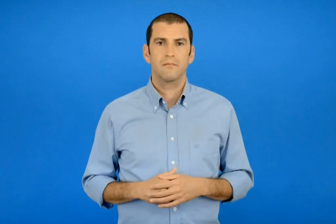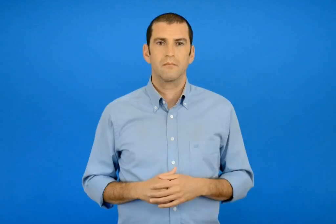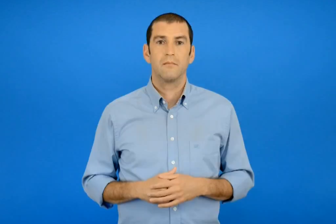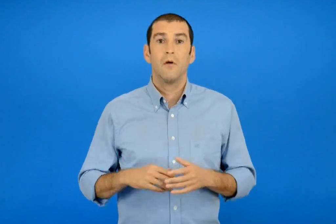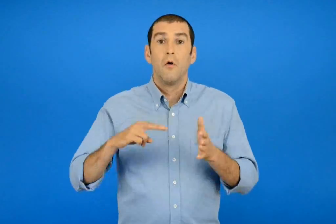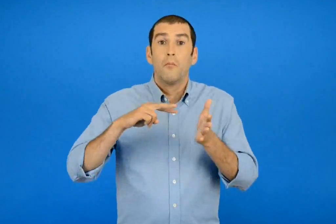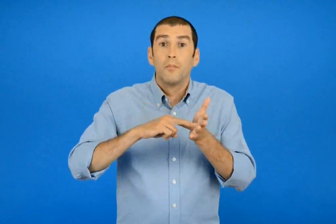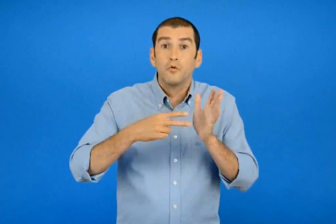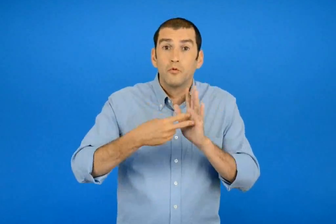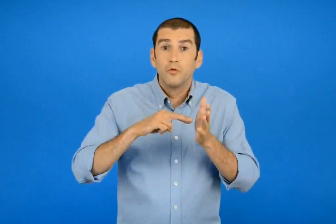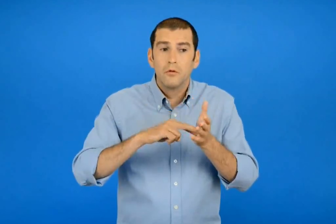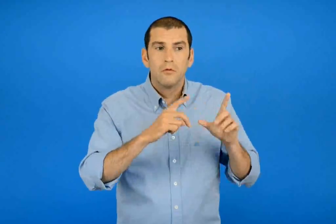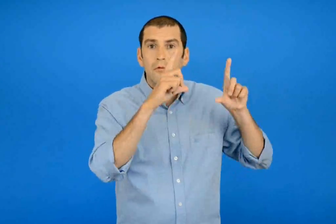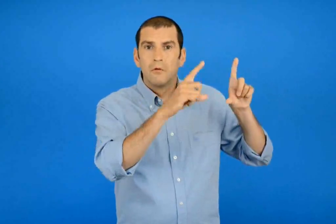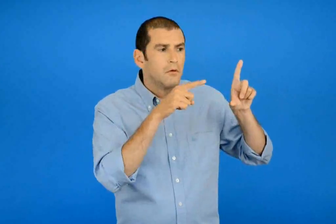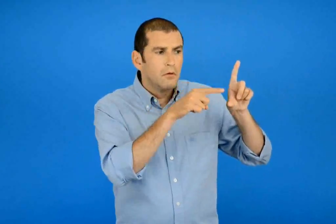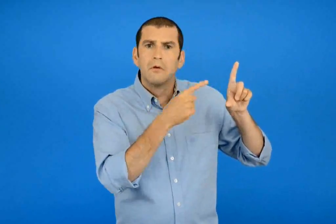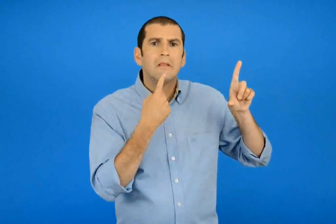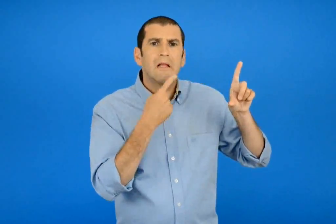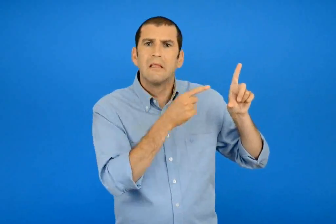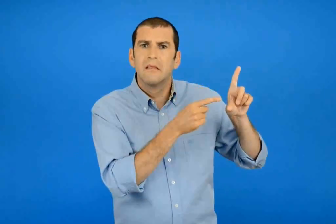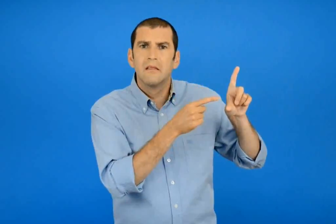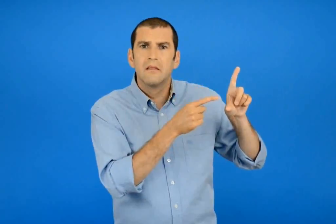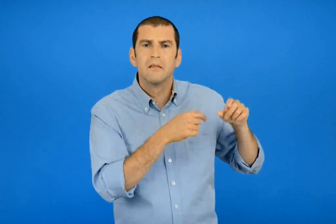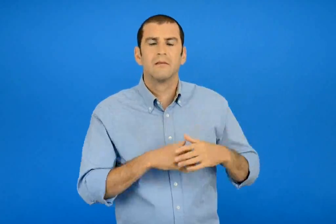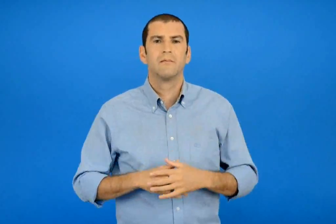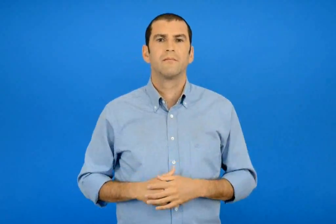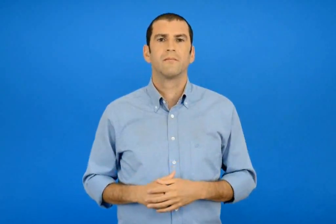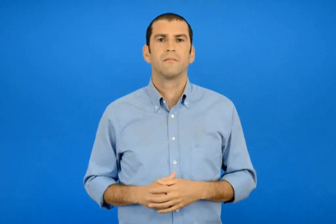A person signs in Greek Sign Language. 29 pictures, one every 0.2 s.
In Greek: προσοχή τι λέει εκεί ;
